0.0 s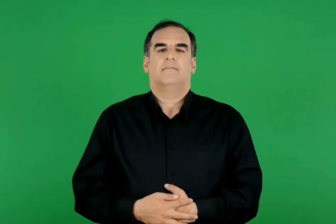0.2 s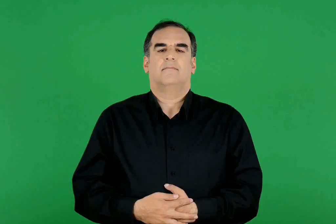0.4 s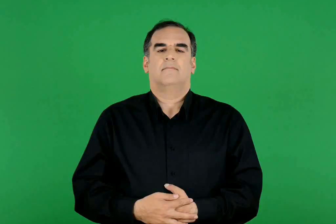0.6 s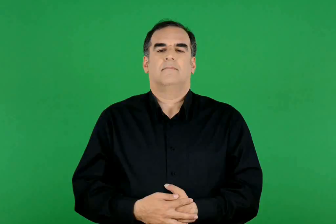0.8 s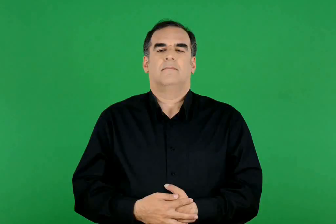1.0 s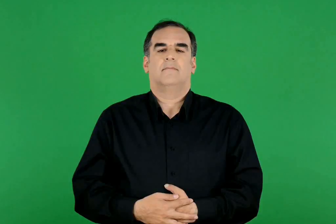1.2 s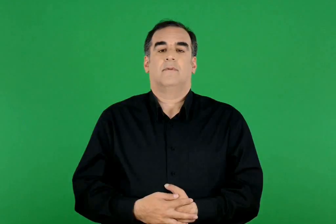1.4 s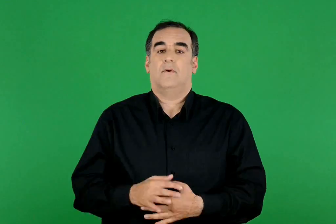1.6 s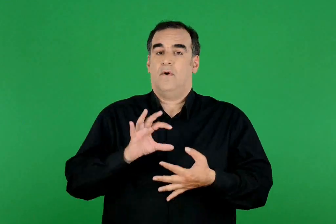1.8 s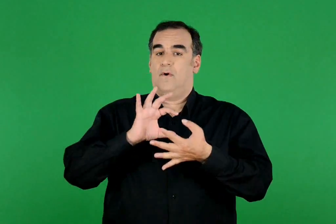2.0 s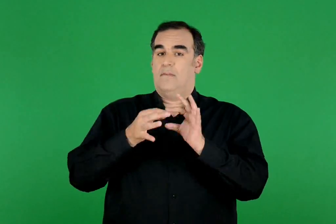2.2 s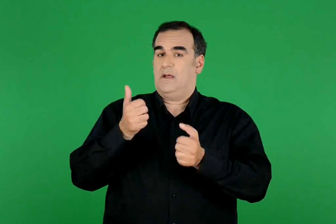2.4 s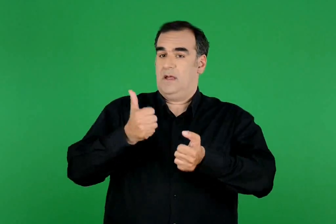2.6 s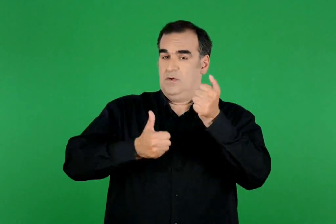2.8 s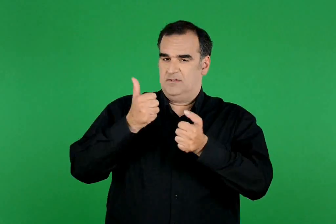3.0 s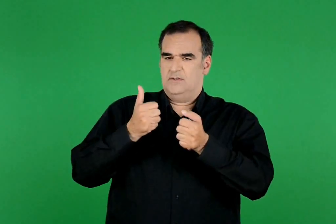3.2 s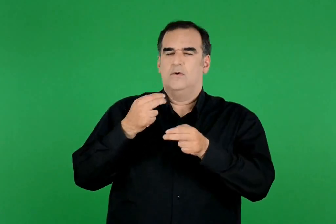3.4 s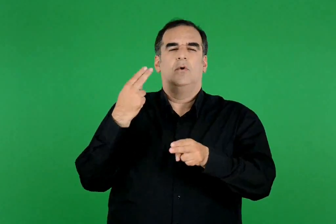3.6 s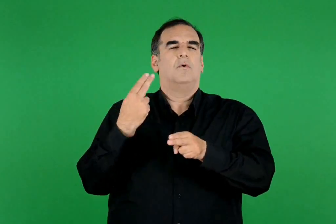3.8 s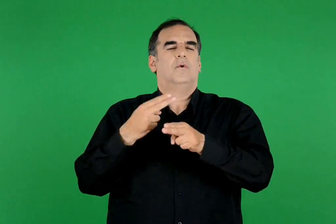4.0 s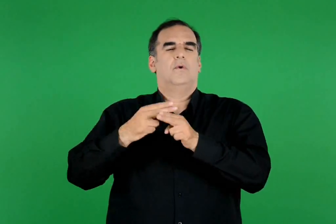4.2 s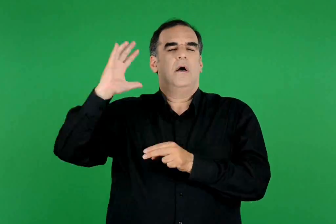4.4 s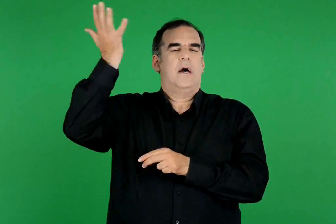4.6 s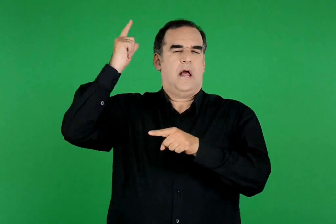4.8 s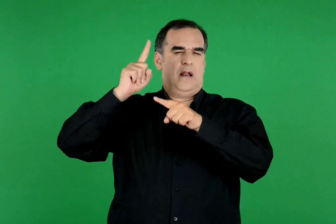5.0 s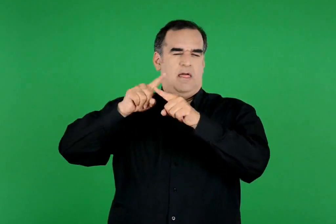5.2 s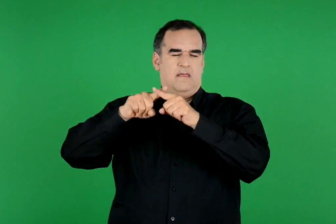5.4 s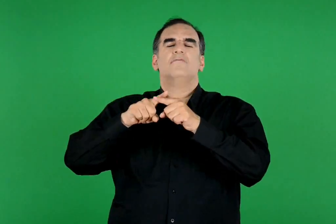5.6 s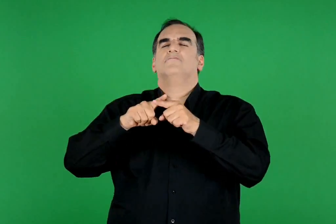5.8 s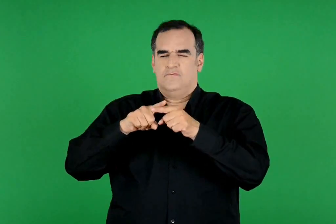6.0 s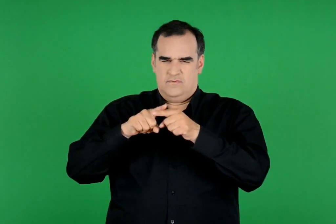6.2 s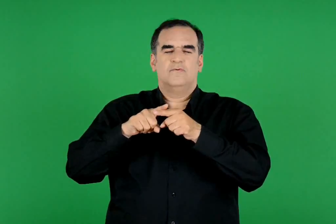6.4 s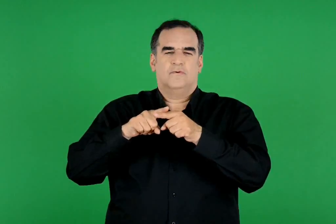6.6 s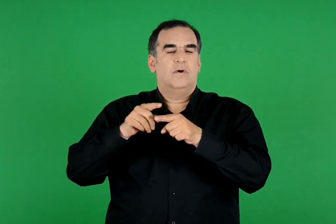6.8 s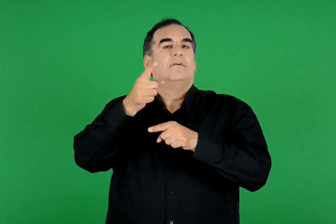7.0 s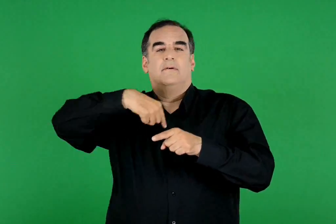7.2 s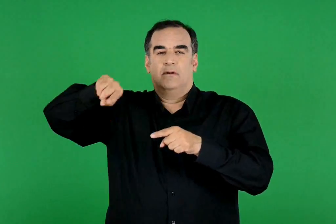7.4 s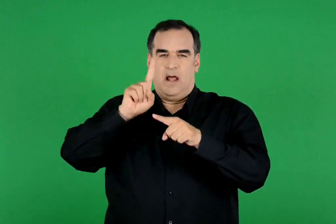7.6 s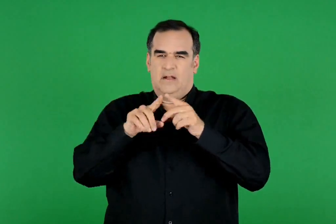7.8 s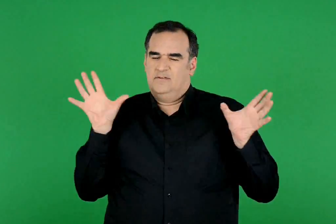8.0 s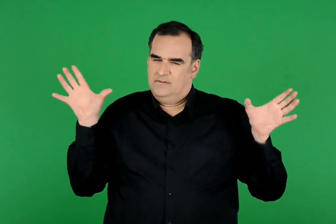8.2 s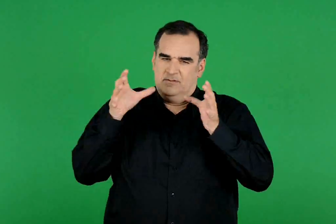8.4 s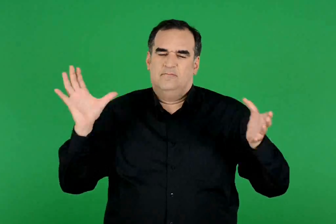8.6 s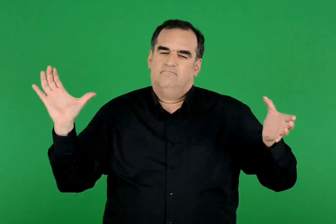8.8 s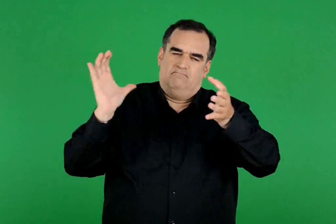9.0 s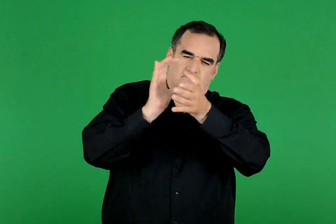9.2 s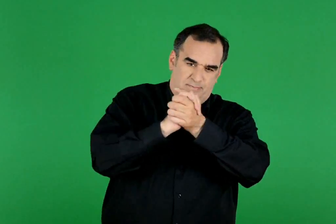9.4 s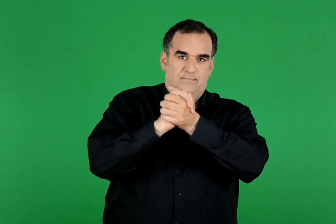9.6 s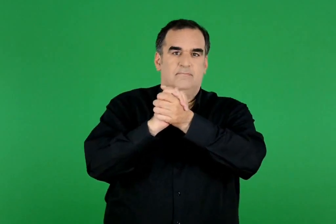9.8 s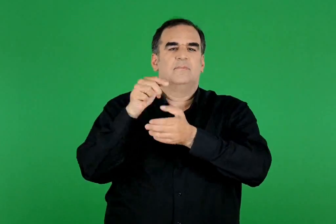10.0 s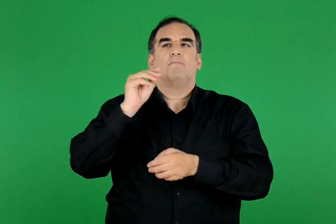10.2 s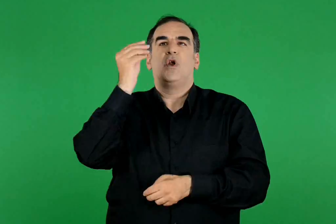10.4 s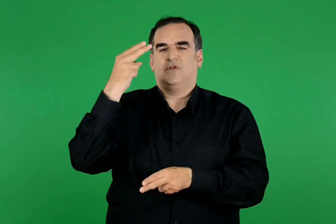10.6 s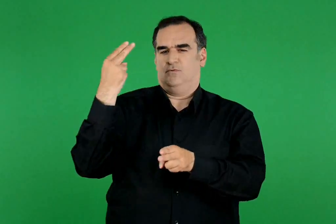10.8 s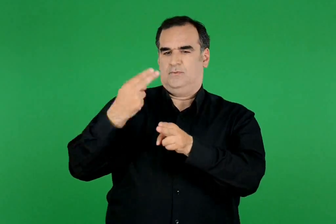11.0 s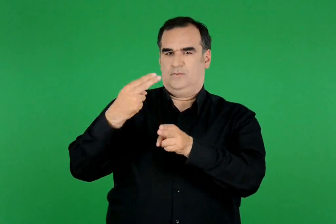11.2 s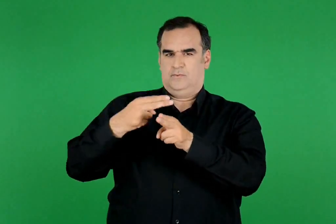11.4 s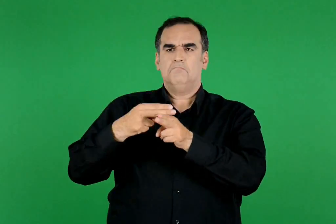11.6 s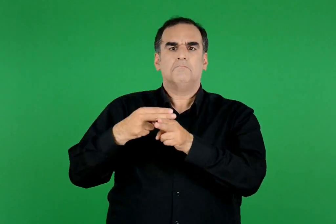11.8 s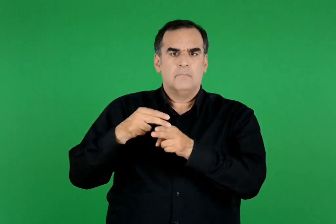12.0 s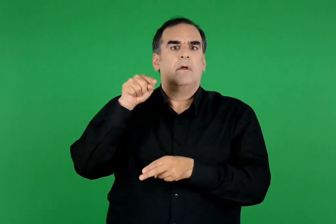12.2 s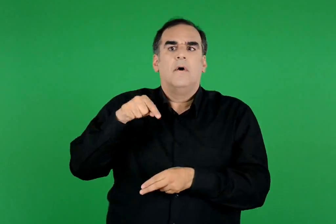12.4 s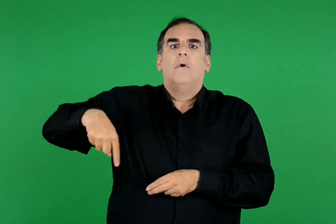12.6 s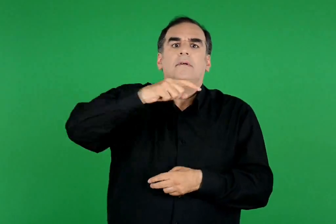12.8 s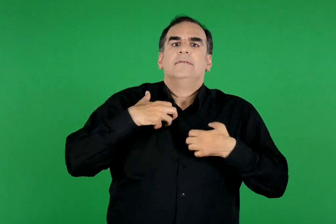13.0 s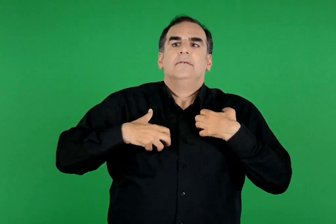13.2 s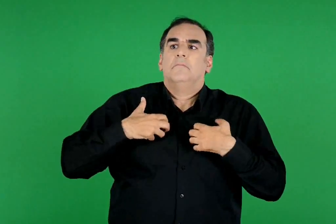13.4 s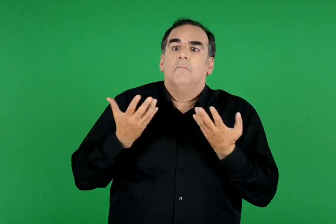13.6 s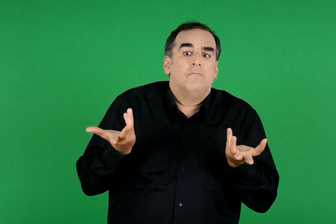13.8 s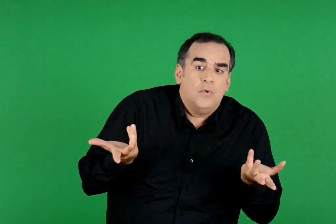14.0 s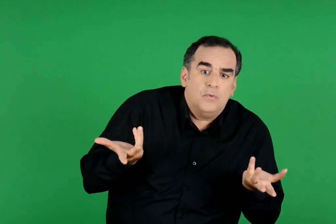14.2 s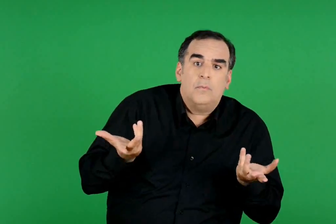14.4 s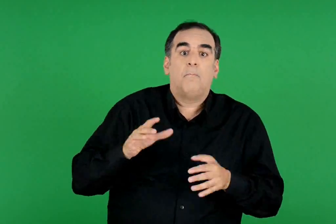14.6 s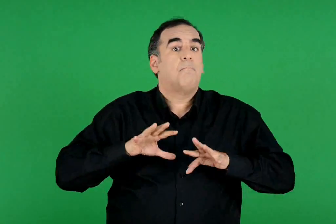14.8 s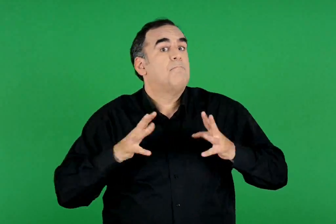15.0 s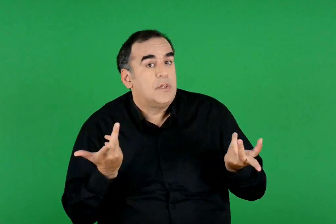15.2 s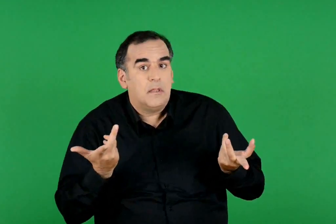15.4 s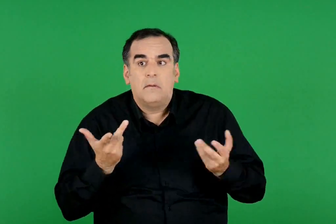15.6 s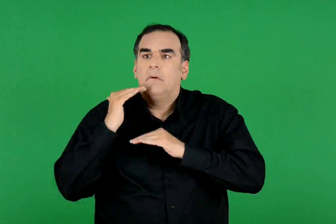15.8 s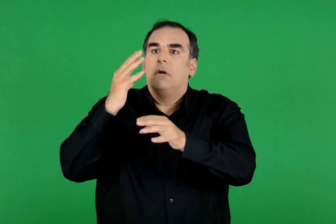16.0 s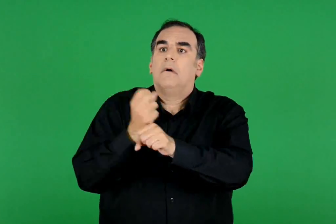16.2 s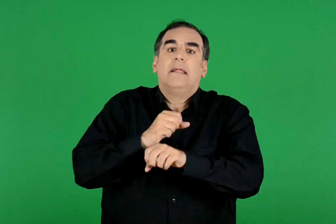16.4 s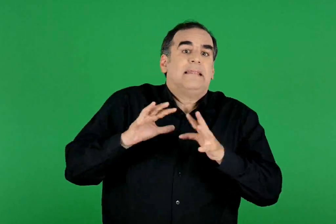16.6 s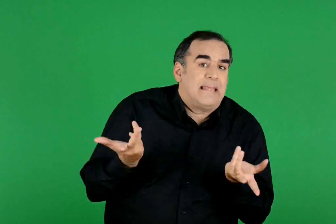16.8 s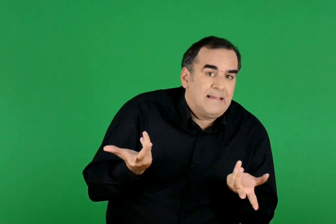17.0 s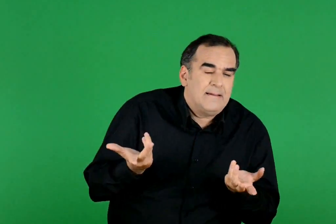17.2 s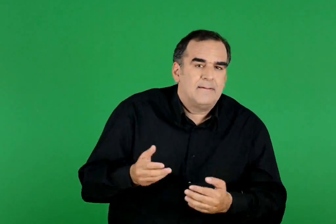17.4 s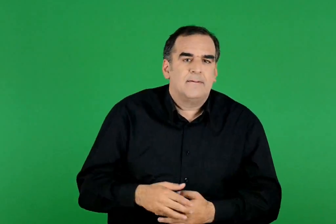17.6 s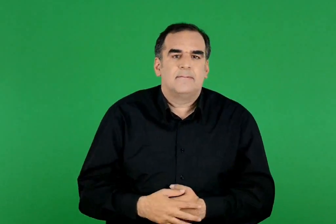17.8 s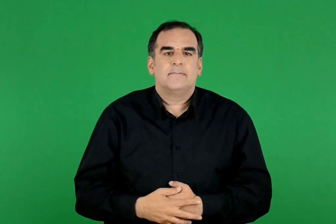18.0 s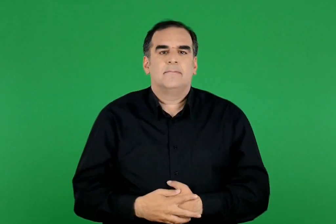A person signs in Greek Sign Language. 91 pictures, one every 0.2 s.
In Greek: οι ολυμπιακοί αγώνες ήταν ένα μεγάλο αθλητικό γεγονός της αρχαίας ελλάδας που ένωνε όλους τους έλληνες. ήταν κομμάτι του πολιτισμού τους. πού γίνονταν , πότε και ποιο ήταν το έπαθλο ;
